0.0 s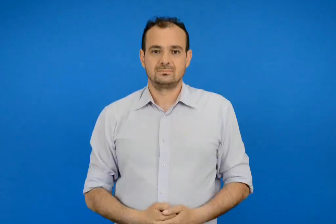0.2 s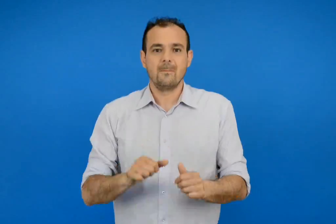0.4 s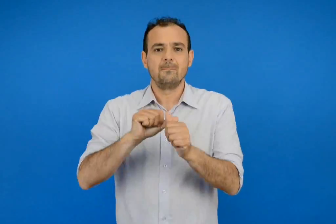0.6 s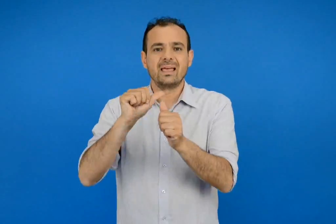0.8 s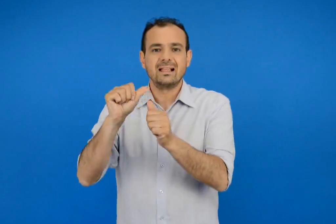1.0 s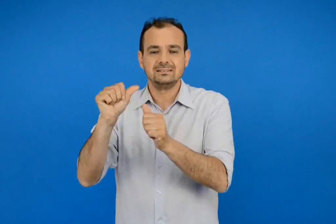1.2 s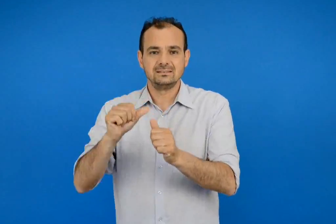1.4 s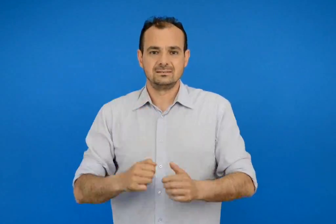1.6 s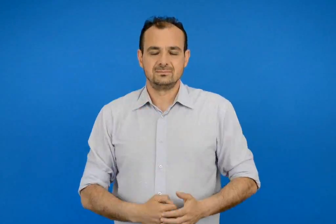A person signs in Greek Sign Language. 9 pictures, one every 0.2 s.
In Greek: μήνες
